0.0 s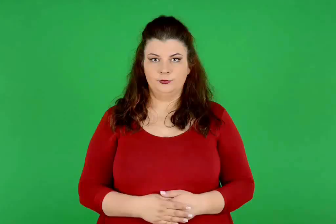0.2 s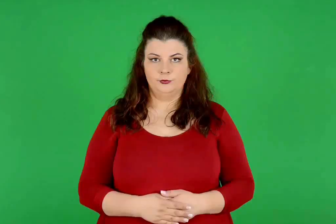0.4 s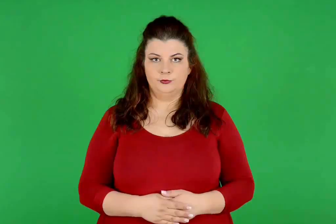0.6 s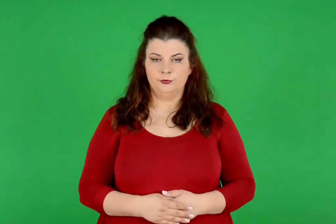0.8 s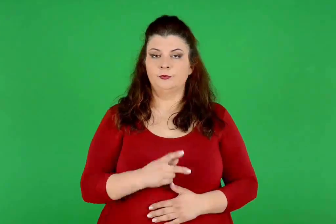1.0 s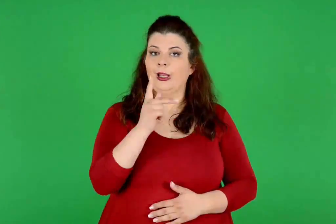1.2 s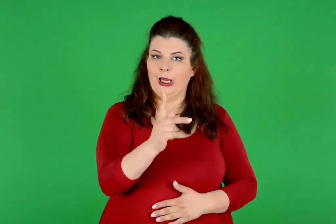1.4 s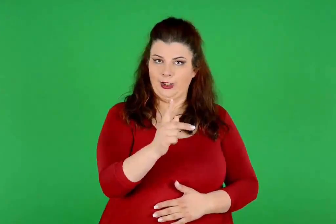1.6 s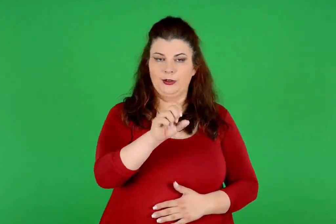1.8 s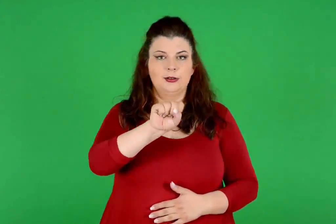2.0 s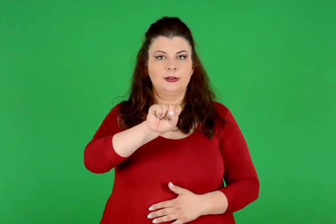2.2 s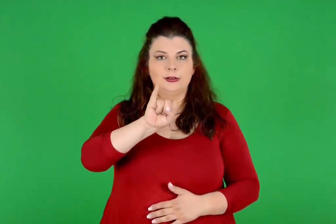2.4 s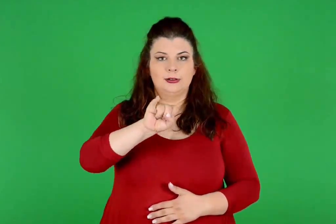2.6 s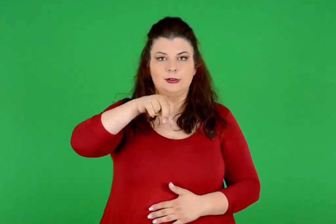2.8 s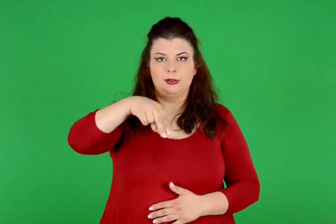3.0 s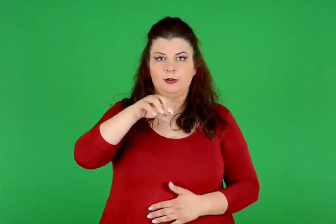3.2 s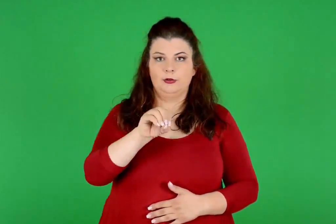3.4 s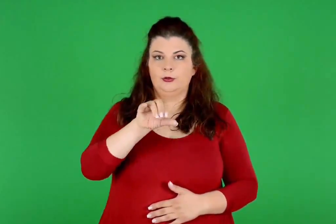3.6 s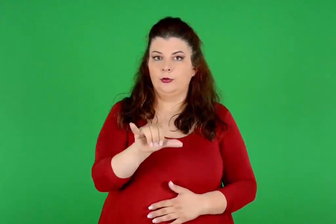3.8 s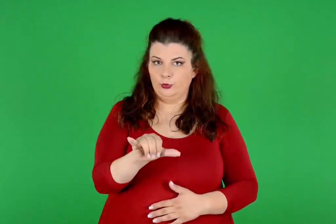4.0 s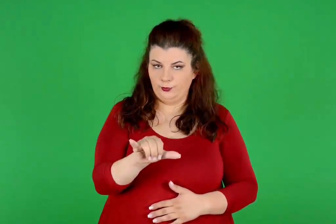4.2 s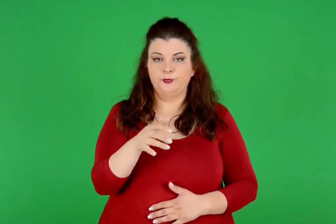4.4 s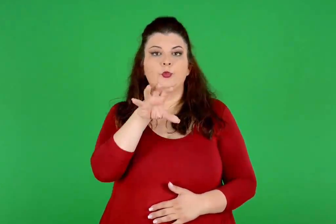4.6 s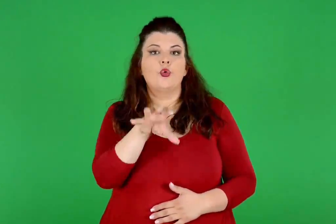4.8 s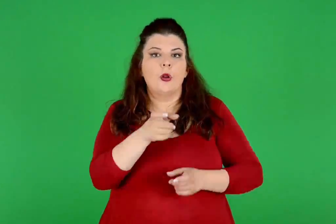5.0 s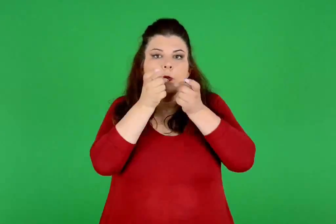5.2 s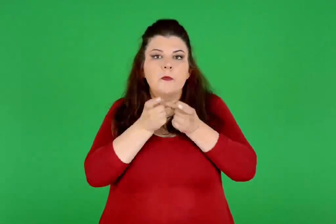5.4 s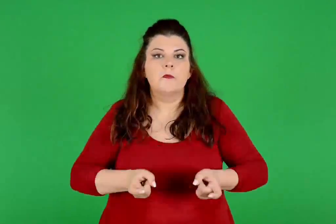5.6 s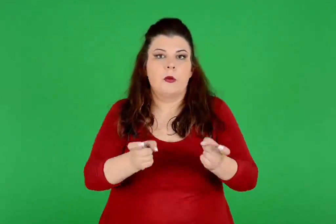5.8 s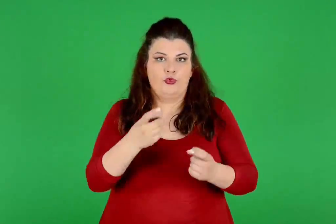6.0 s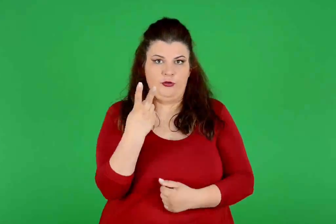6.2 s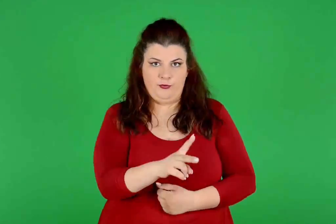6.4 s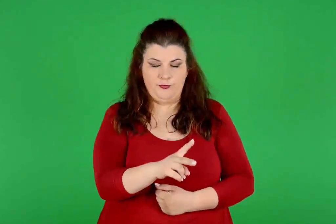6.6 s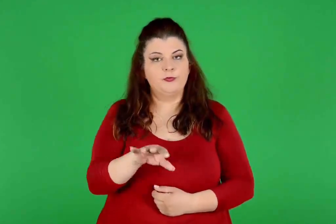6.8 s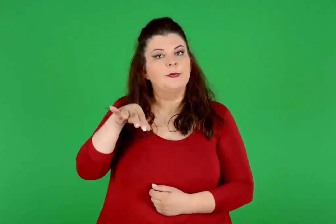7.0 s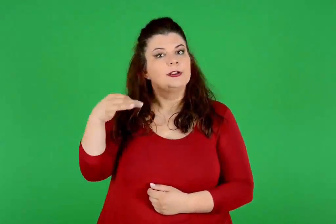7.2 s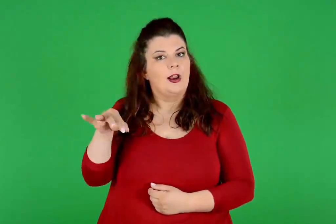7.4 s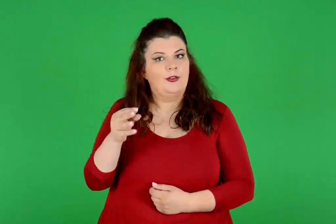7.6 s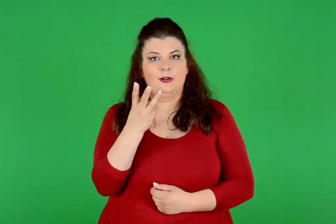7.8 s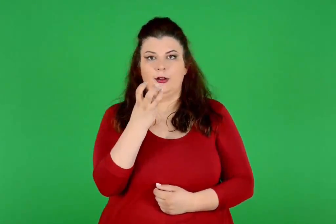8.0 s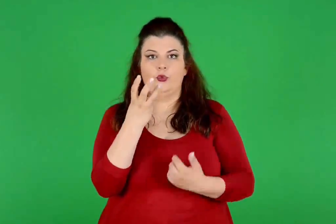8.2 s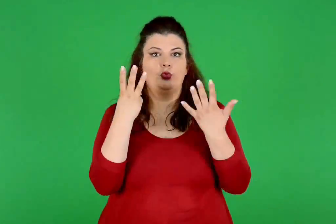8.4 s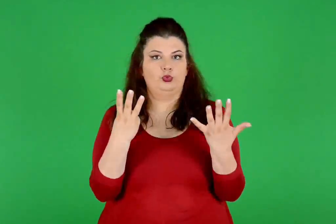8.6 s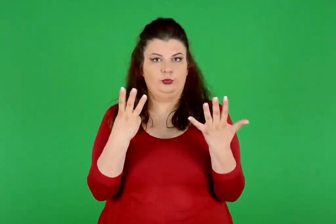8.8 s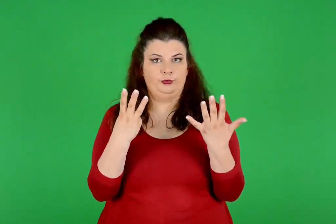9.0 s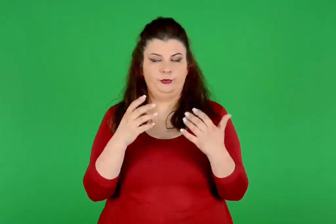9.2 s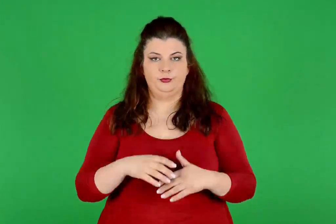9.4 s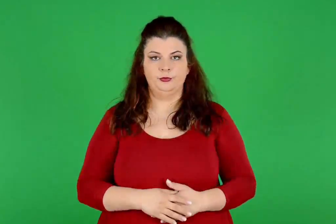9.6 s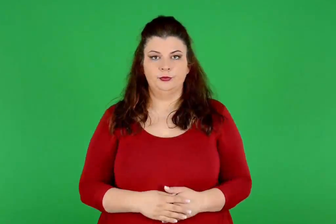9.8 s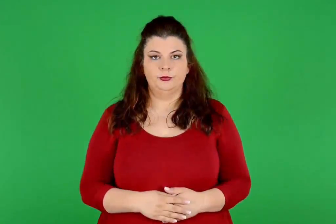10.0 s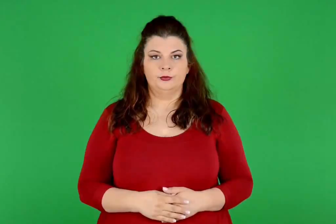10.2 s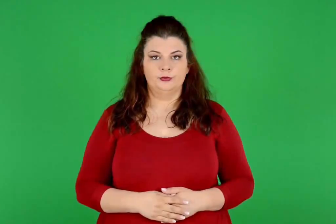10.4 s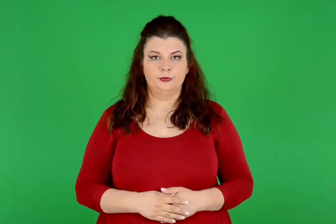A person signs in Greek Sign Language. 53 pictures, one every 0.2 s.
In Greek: κ. σίνου , στη χώρα των μαμούθ , σελ. 38
